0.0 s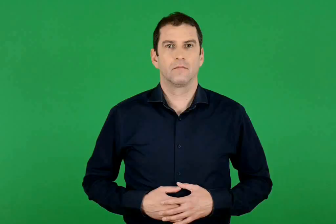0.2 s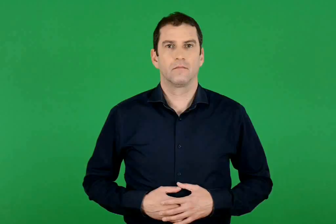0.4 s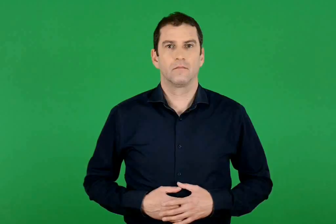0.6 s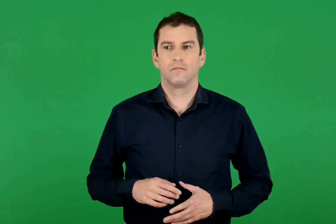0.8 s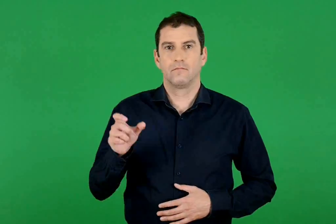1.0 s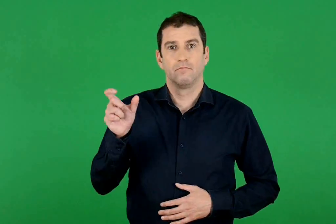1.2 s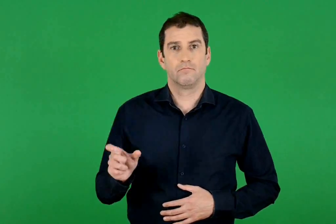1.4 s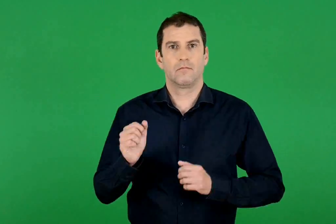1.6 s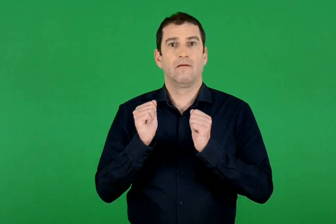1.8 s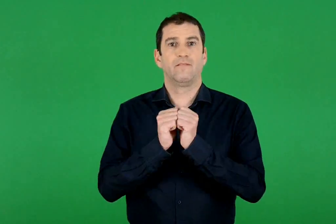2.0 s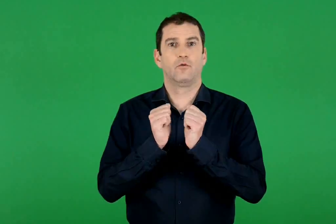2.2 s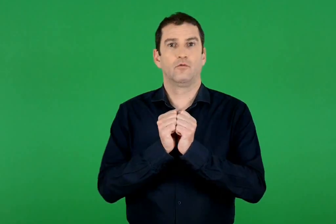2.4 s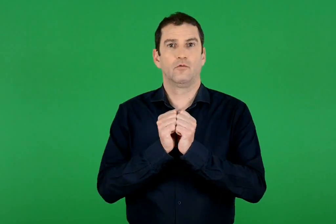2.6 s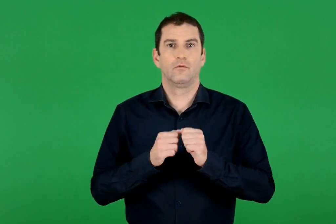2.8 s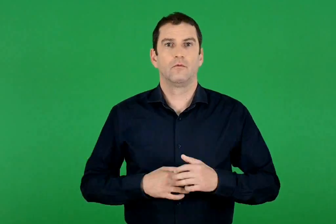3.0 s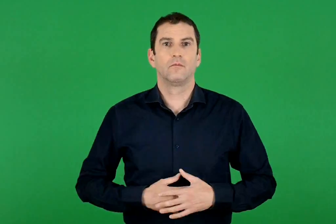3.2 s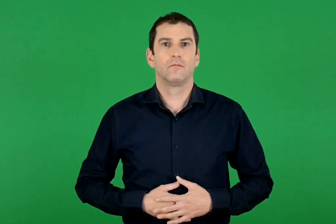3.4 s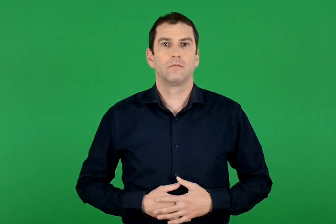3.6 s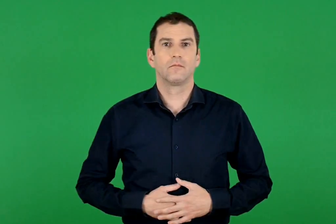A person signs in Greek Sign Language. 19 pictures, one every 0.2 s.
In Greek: φίλος
